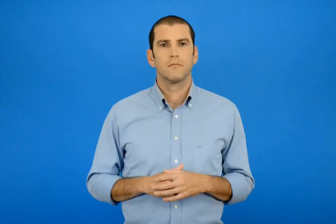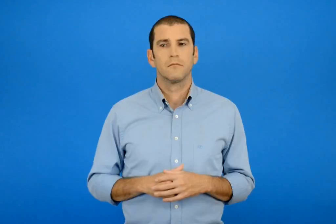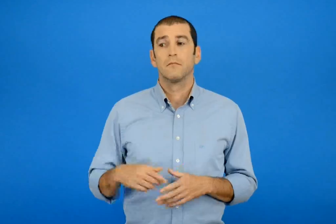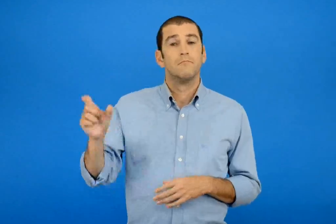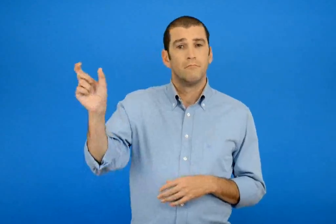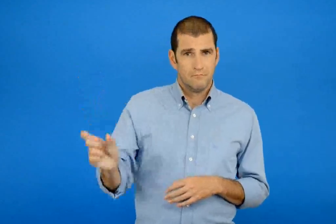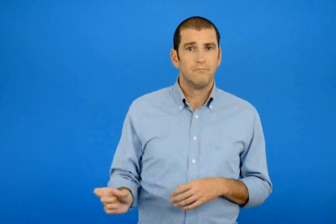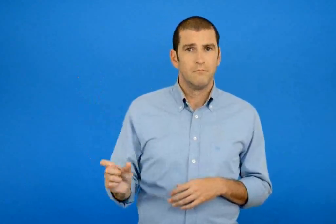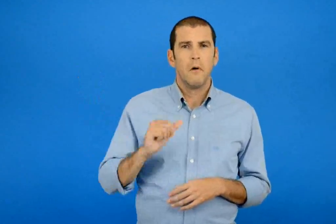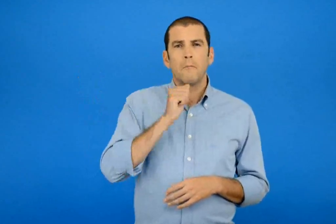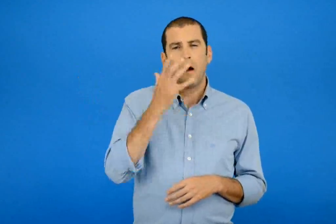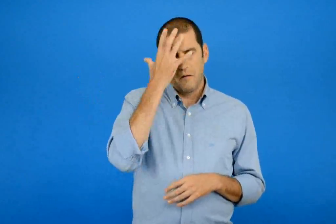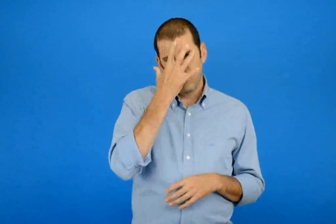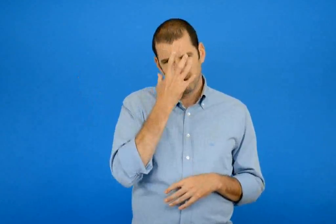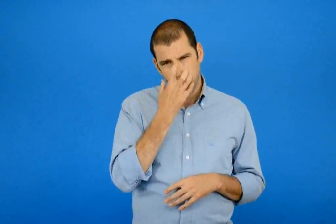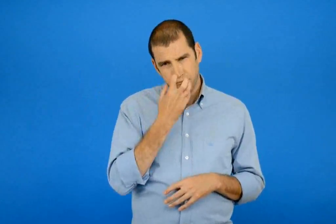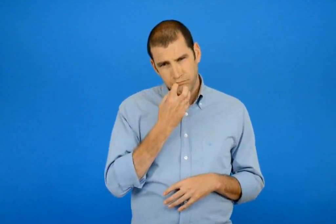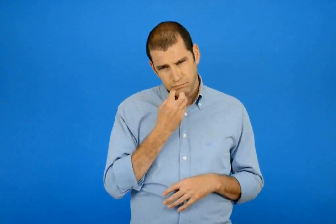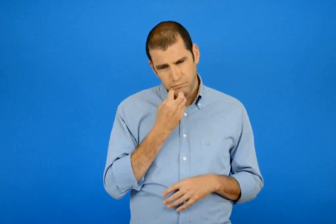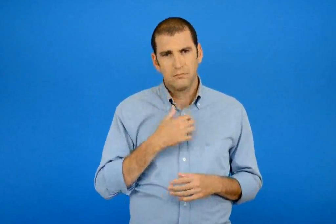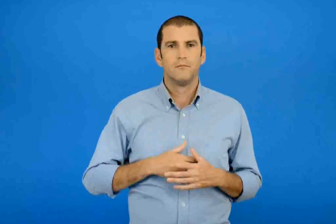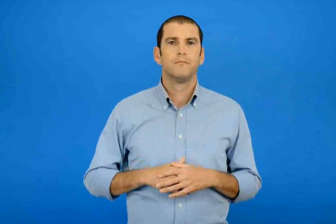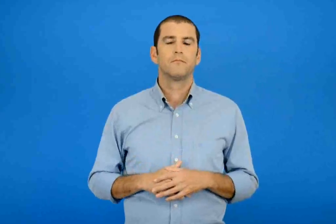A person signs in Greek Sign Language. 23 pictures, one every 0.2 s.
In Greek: έχει τις μαύρες του
